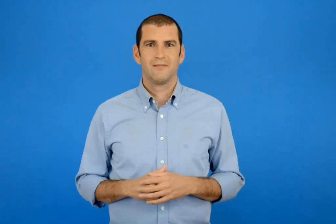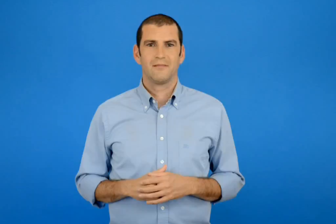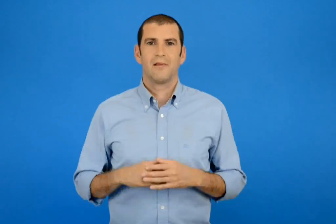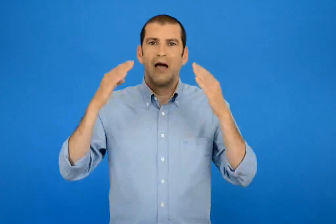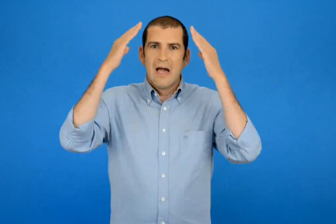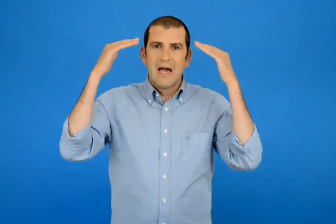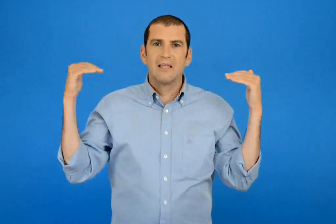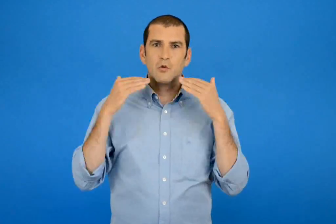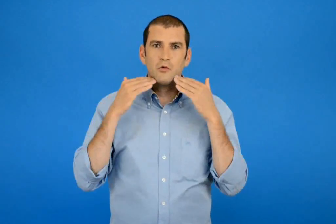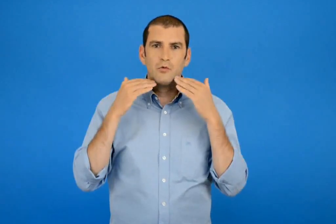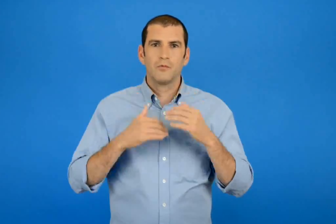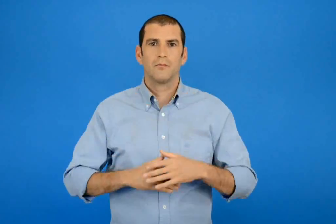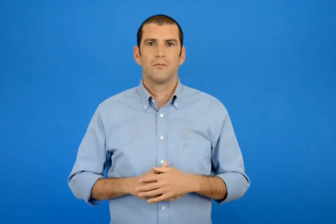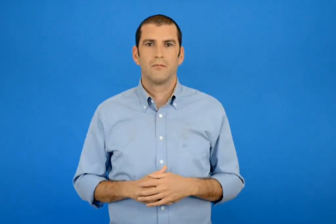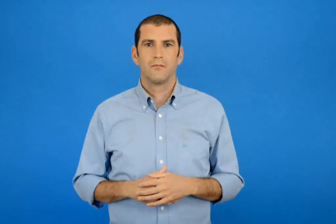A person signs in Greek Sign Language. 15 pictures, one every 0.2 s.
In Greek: αίγυπτος
